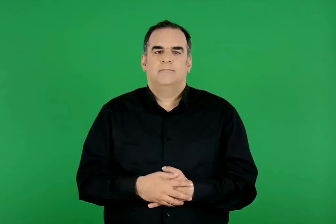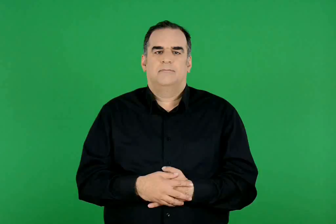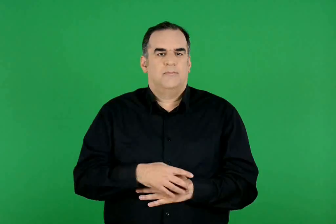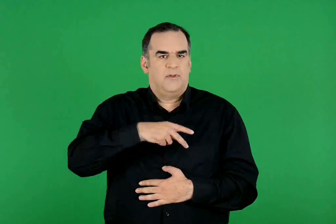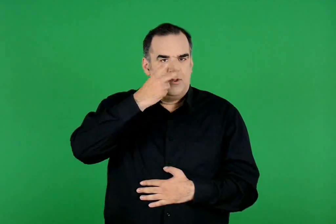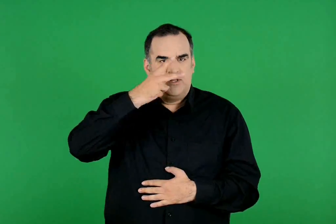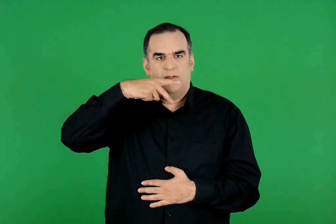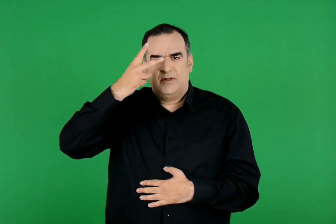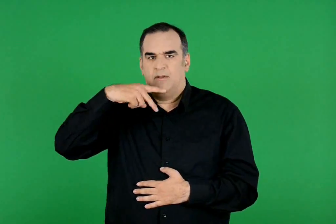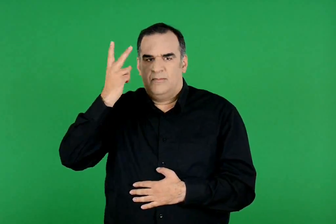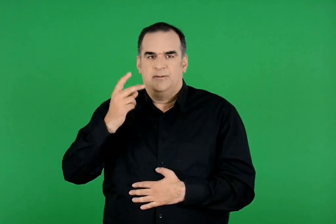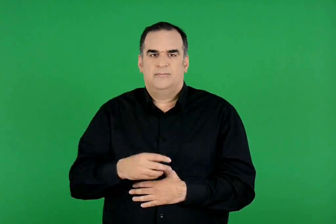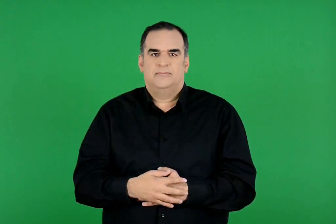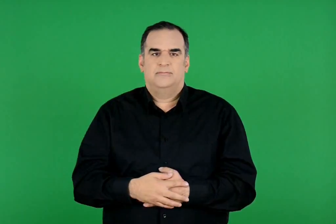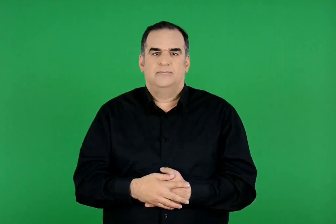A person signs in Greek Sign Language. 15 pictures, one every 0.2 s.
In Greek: δικαιώματα
